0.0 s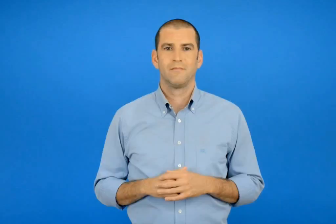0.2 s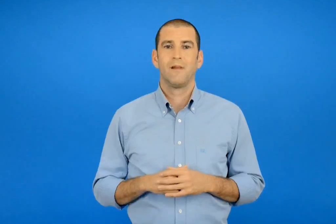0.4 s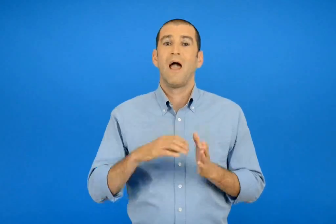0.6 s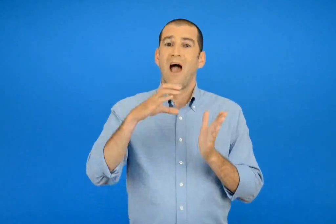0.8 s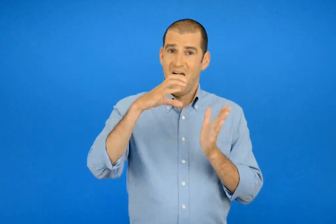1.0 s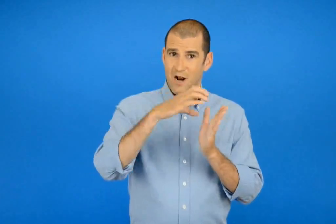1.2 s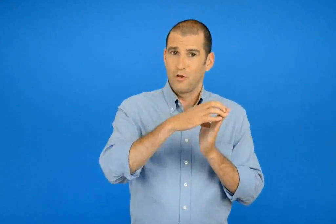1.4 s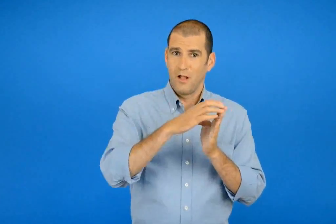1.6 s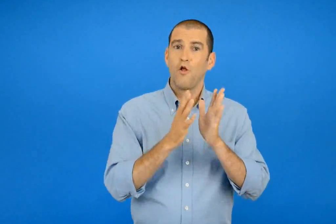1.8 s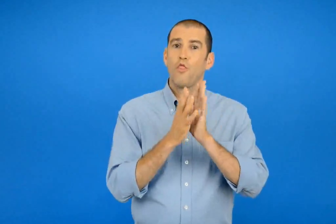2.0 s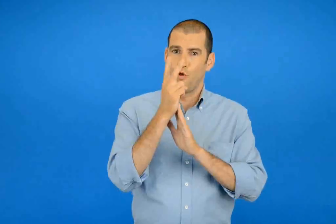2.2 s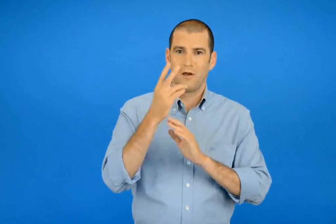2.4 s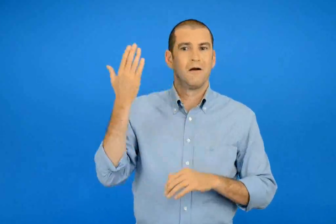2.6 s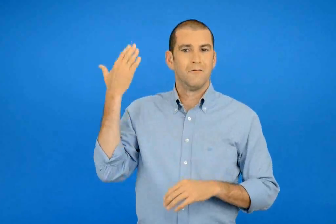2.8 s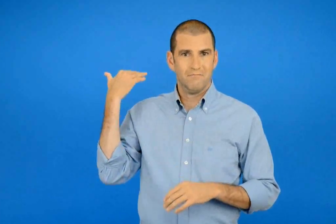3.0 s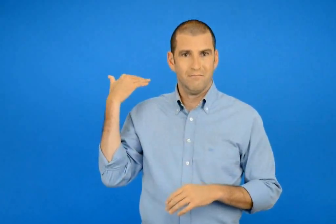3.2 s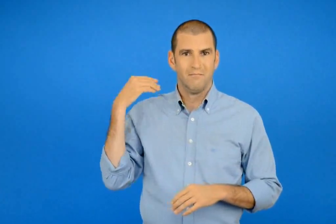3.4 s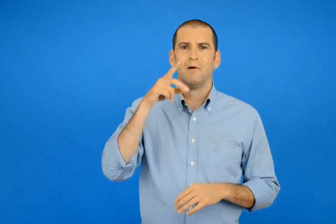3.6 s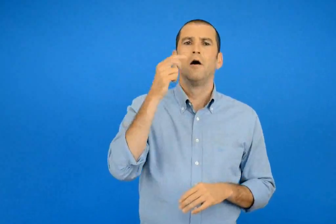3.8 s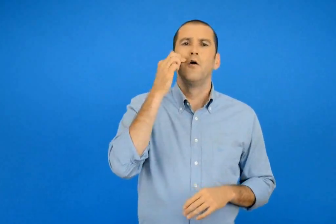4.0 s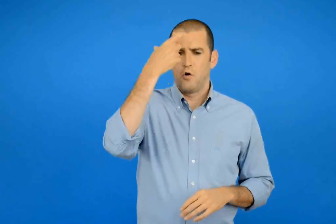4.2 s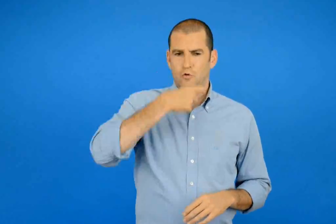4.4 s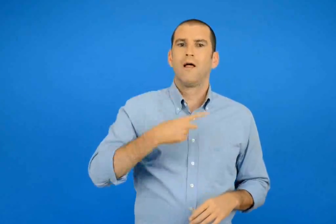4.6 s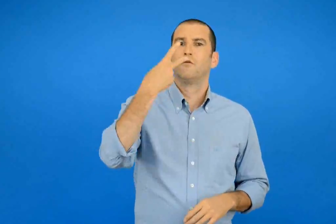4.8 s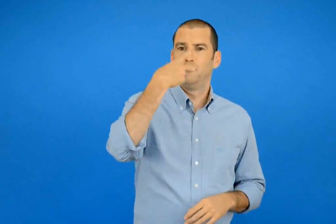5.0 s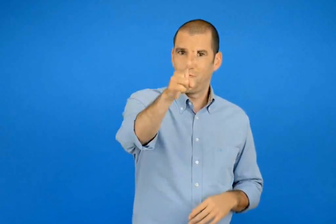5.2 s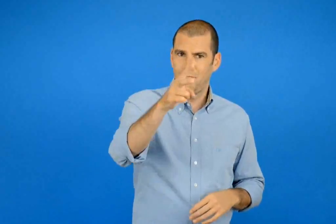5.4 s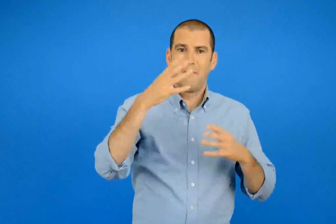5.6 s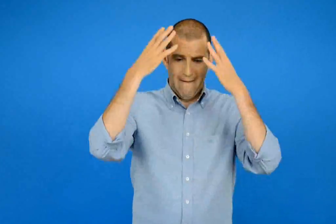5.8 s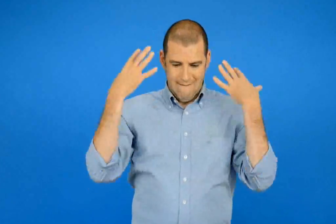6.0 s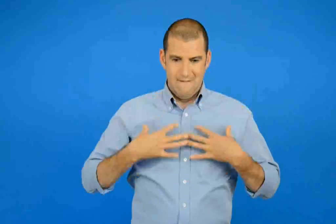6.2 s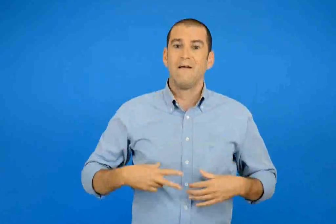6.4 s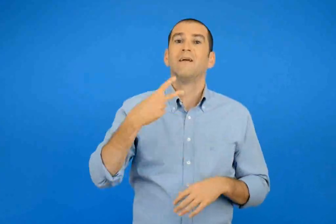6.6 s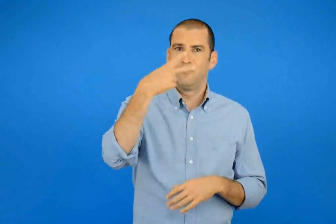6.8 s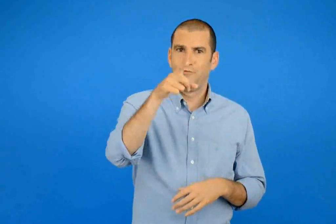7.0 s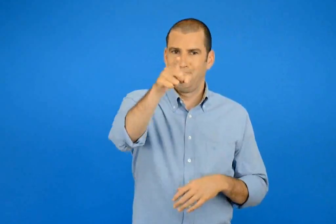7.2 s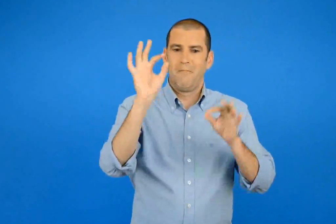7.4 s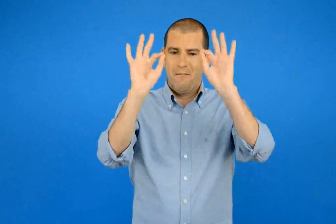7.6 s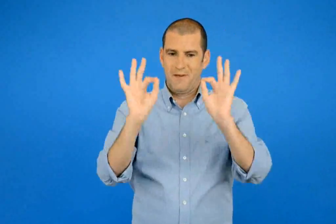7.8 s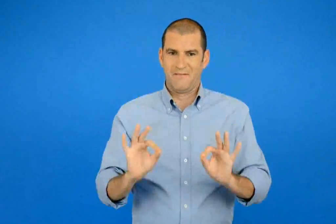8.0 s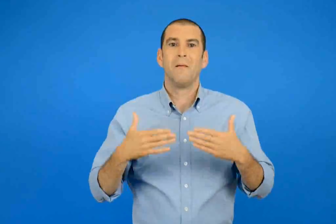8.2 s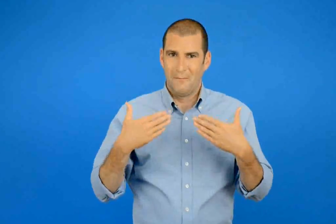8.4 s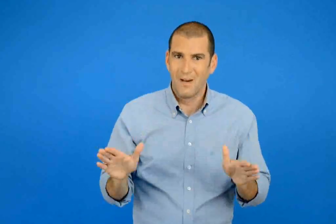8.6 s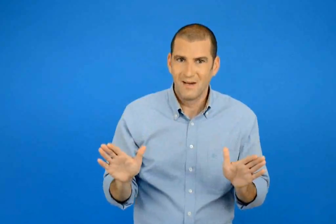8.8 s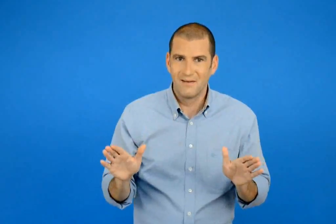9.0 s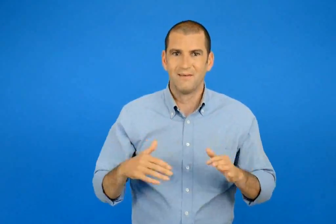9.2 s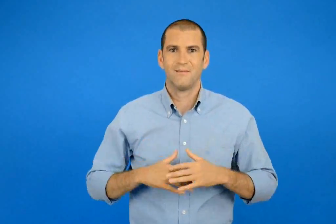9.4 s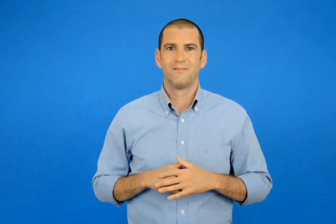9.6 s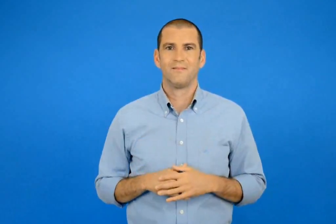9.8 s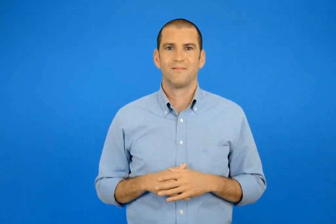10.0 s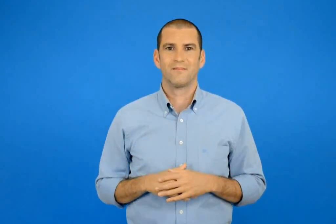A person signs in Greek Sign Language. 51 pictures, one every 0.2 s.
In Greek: στην ενότητα 12 περιέγραψες τον εαυτό σου την εμφάνιση σου
